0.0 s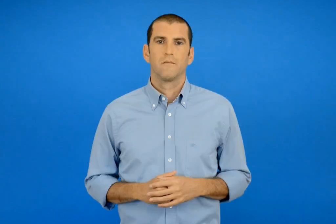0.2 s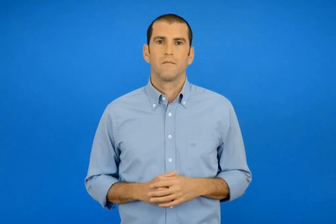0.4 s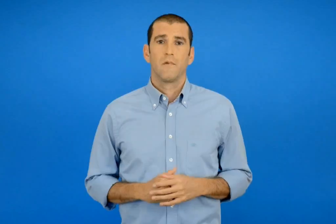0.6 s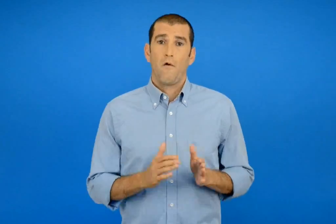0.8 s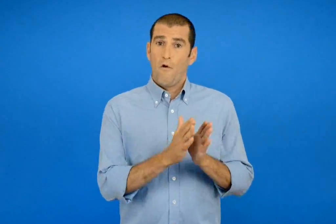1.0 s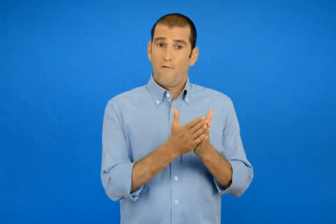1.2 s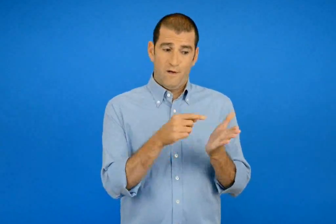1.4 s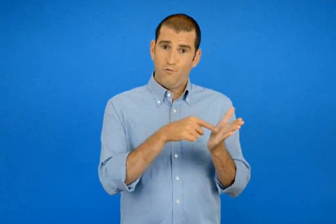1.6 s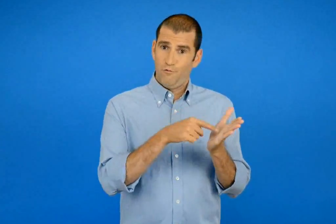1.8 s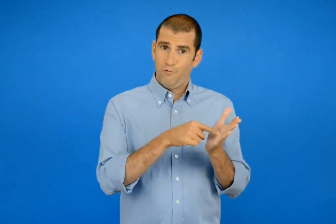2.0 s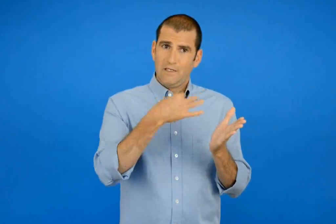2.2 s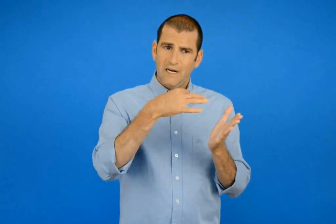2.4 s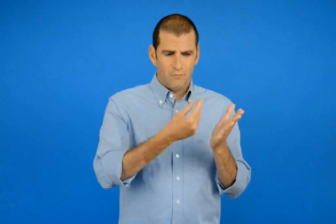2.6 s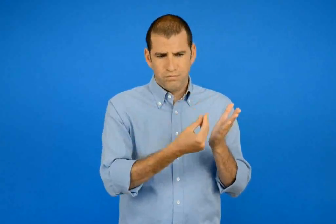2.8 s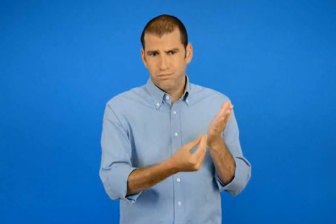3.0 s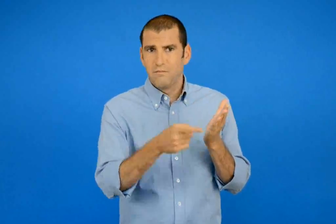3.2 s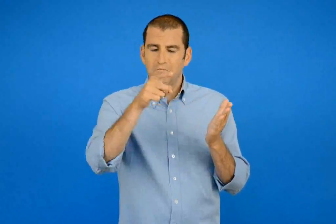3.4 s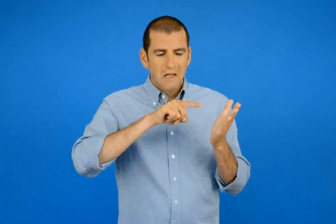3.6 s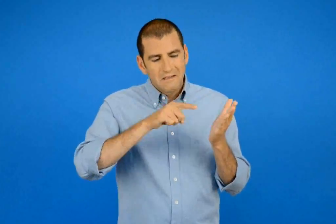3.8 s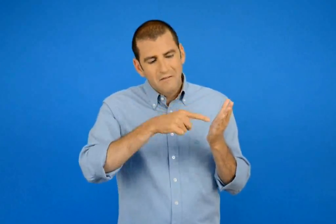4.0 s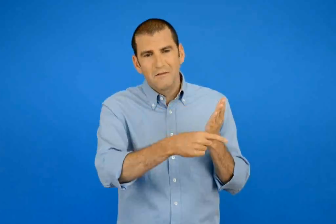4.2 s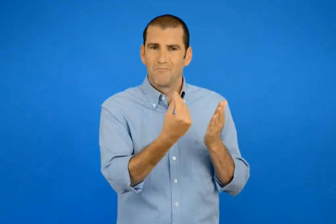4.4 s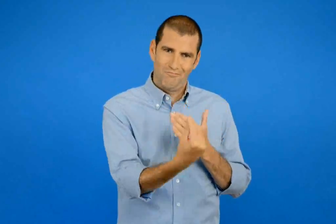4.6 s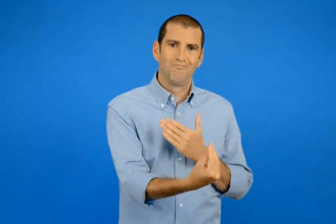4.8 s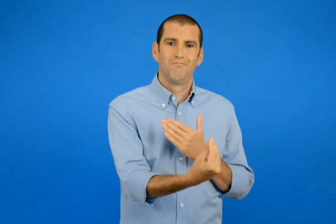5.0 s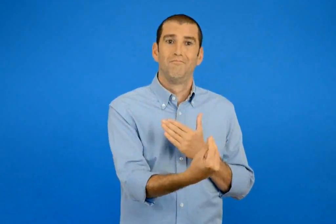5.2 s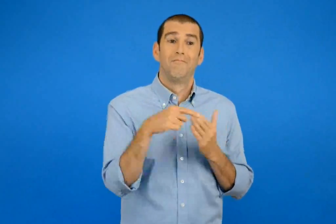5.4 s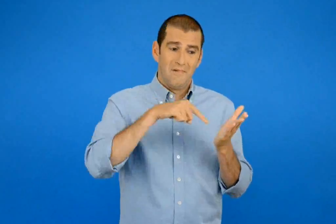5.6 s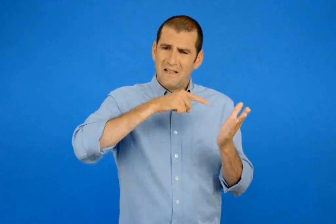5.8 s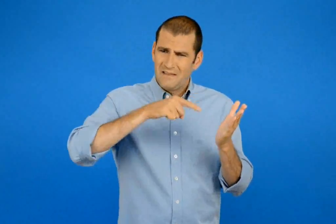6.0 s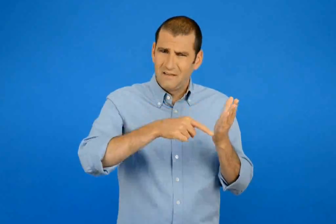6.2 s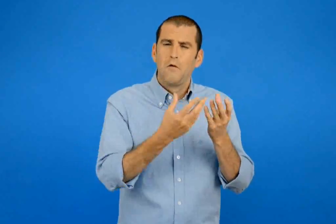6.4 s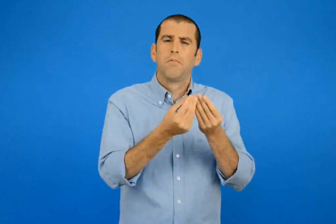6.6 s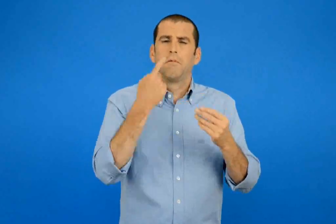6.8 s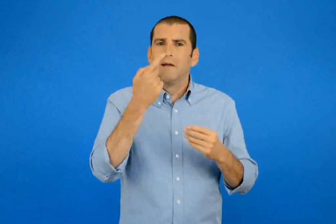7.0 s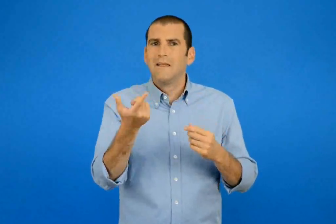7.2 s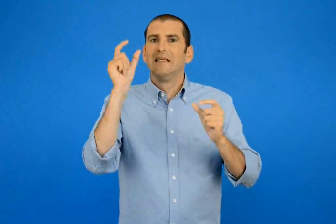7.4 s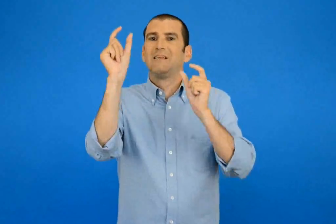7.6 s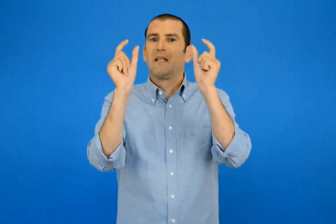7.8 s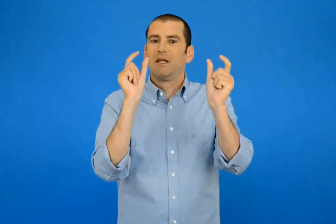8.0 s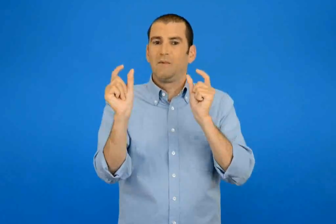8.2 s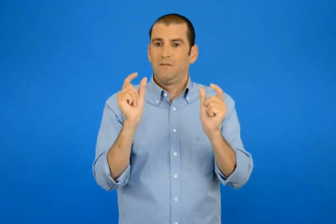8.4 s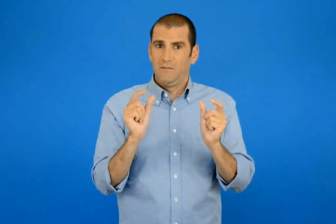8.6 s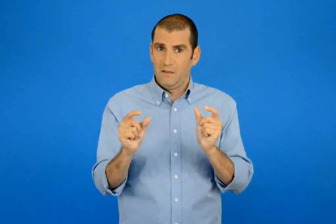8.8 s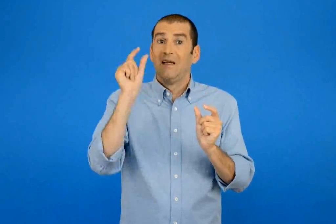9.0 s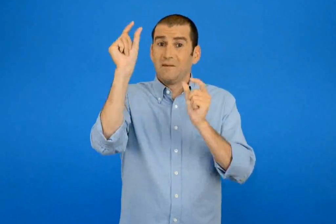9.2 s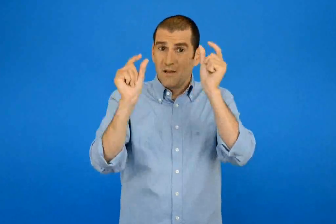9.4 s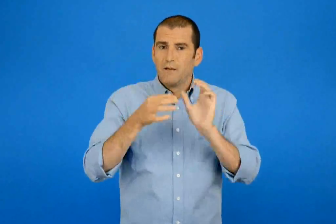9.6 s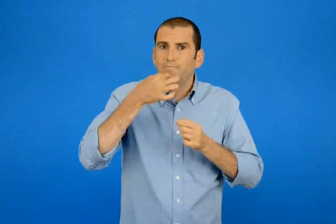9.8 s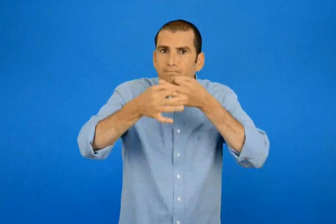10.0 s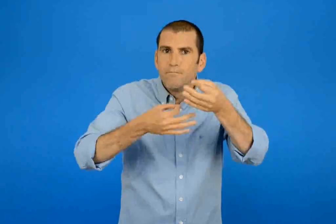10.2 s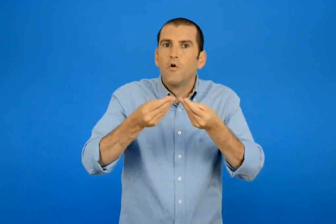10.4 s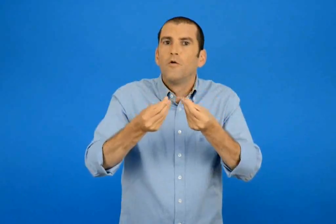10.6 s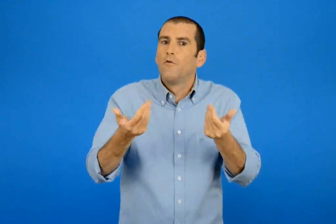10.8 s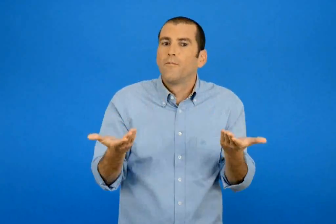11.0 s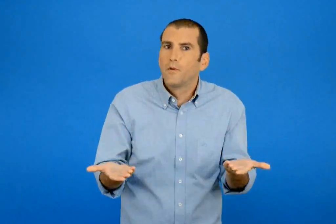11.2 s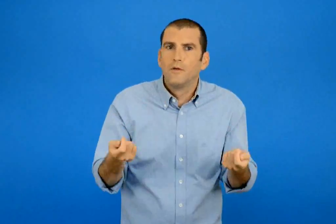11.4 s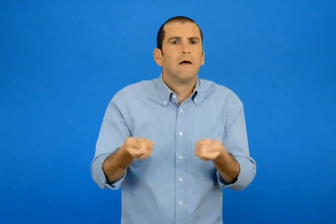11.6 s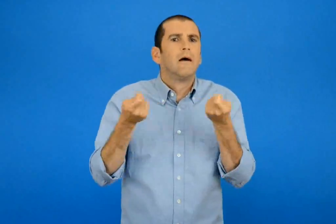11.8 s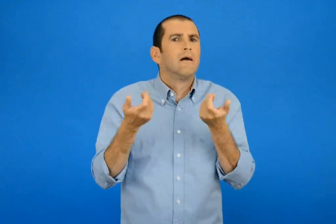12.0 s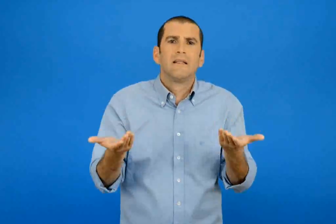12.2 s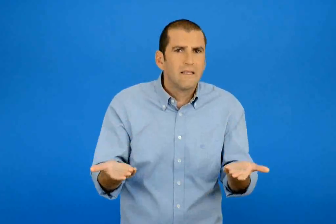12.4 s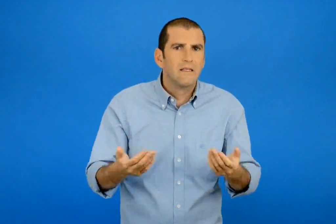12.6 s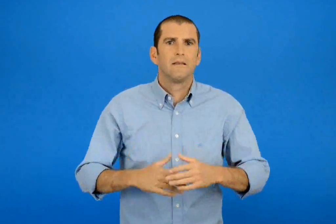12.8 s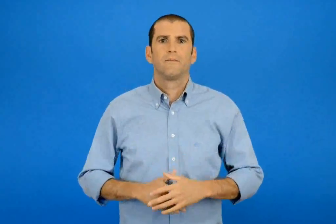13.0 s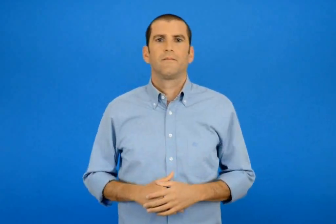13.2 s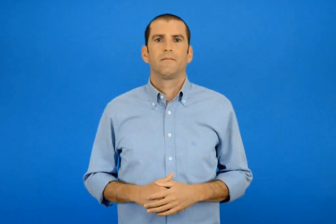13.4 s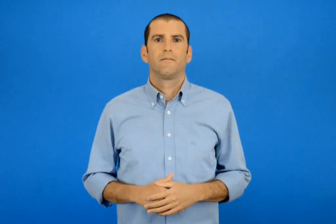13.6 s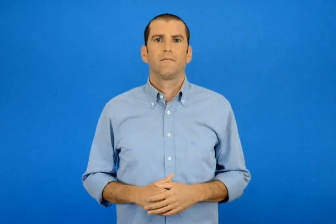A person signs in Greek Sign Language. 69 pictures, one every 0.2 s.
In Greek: καλό ταξίδι στις σελίδες του βιβλίου στο ταξίδι σου αυτό θα συναντήσεις πολλά σήματα τα σήματα θα σου λένε τι έχεις να κάνεις
